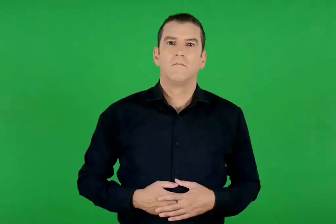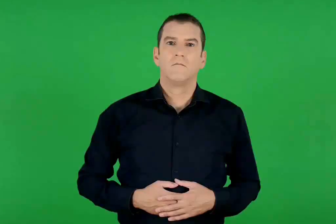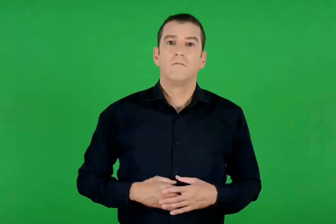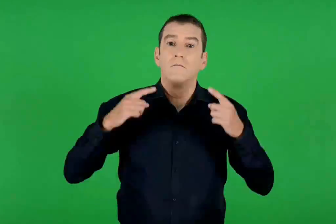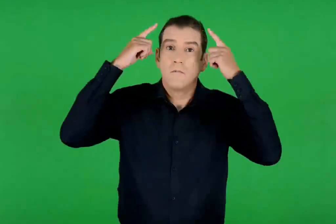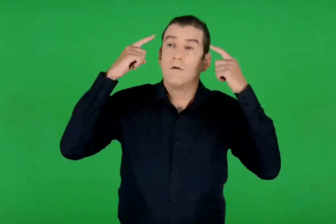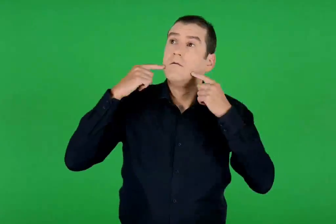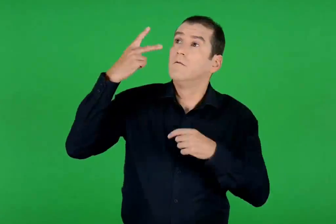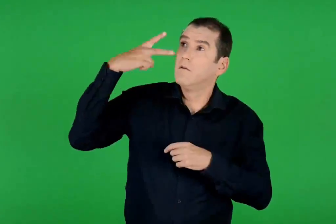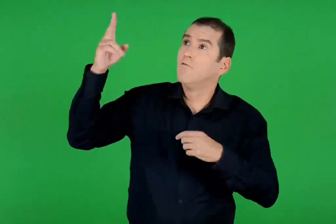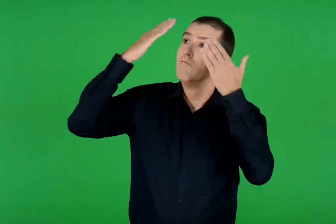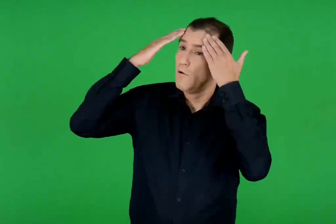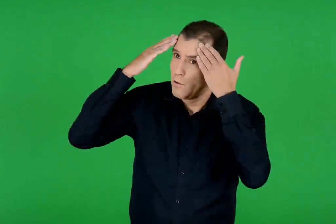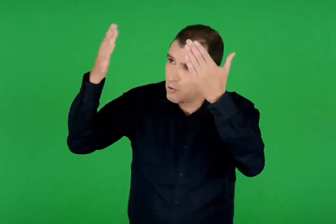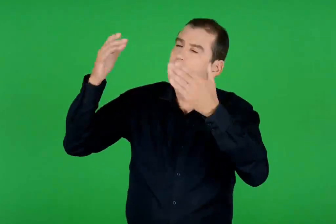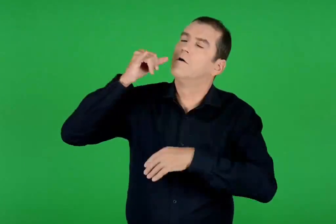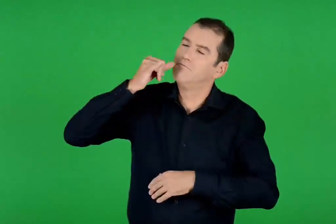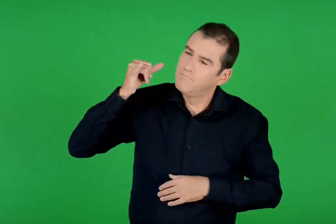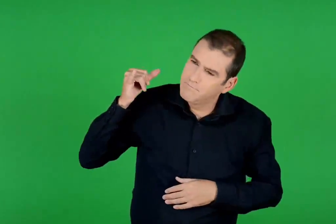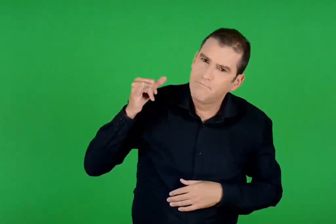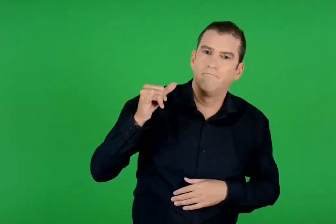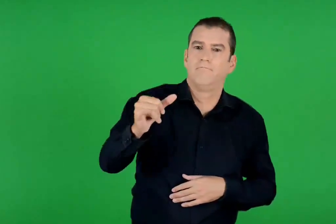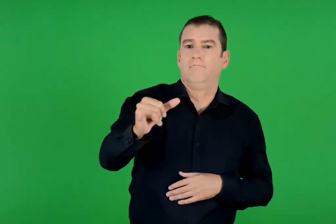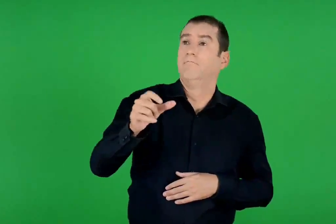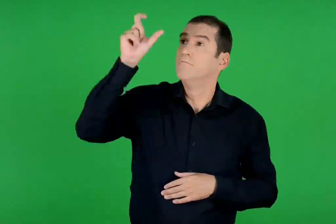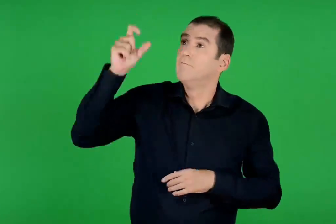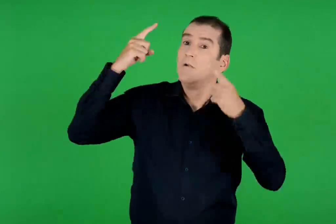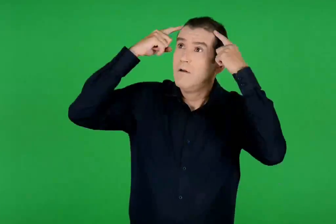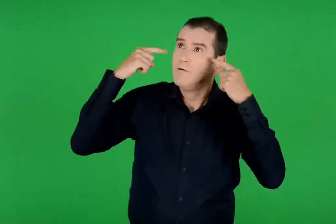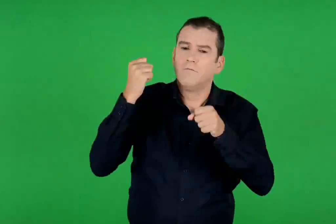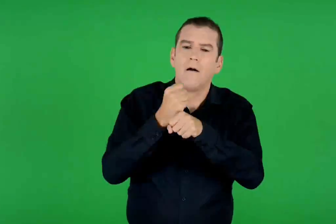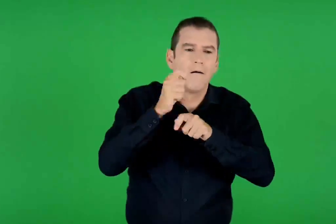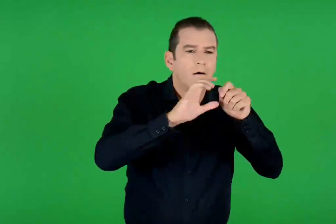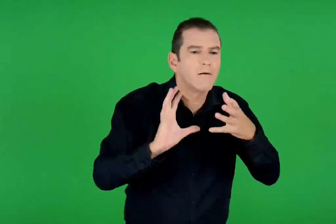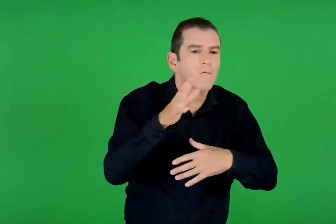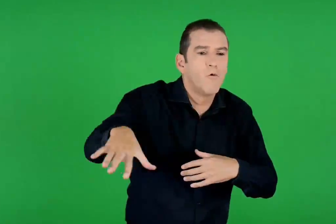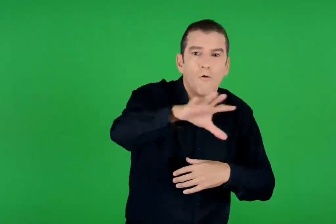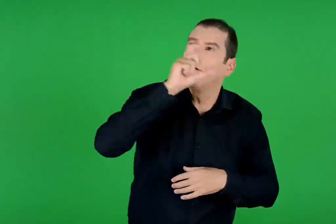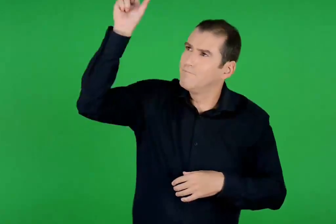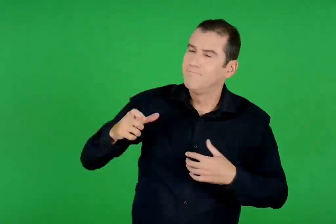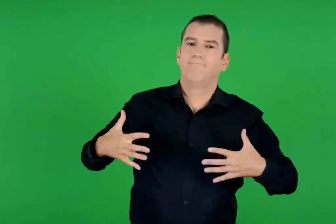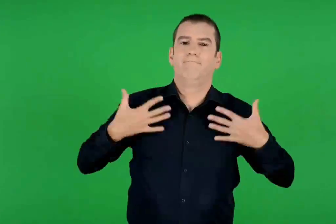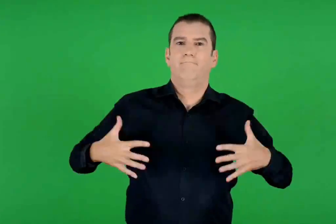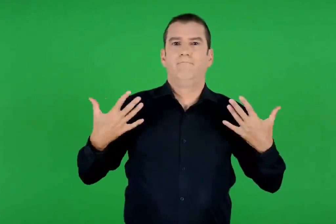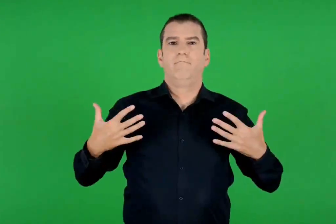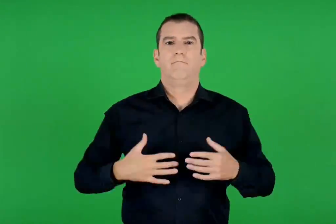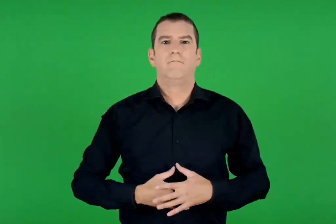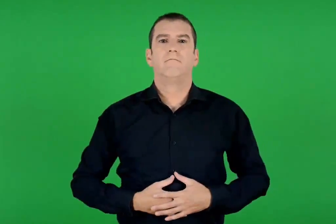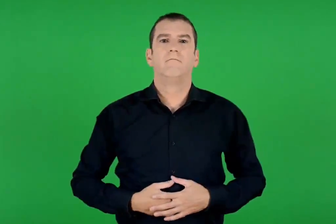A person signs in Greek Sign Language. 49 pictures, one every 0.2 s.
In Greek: ας είναι αιώνια η δόξα του κυρίου· ας χαίρεται ο κύριος για τα έργα του
